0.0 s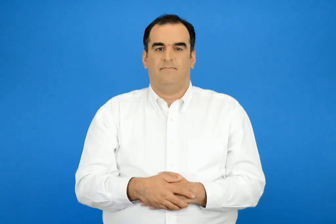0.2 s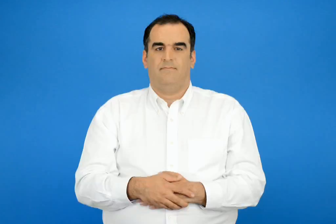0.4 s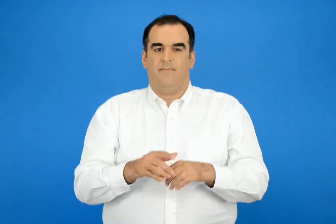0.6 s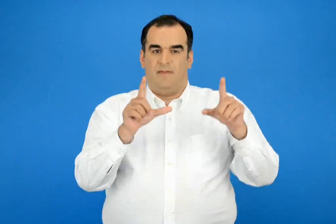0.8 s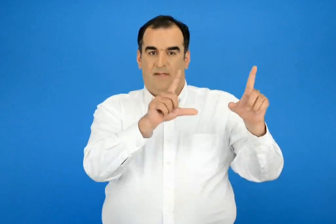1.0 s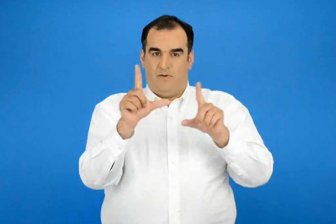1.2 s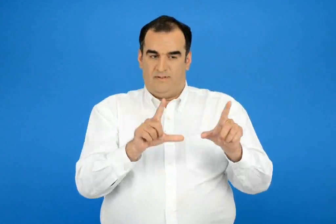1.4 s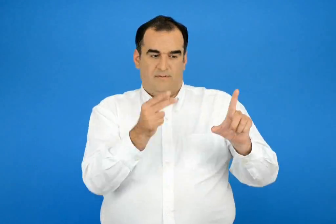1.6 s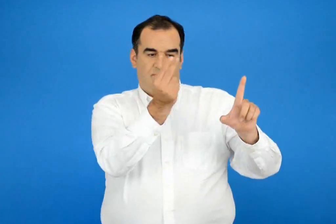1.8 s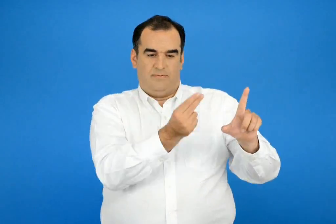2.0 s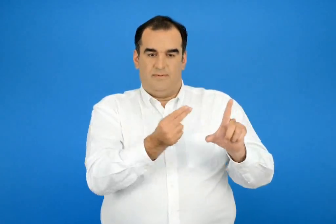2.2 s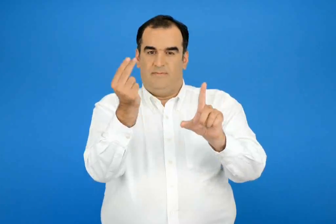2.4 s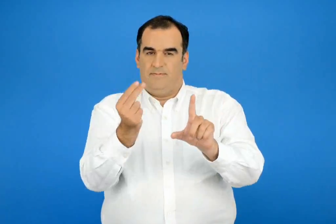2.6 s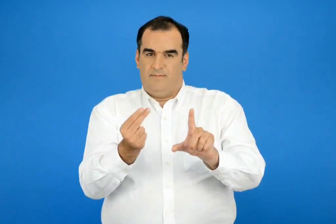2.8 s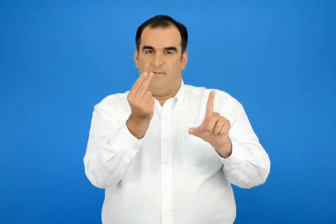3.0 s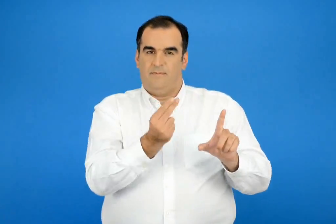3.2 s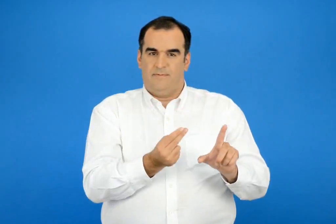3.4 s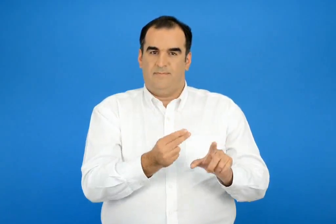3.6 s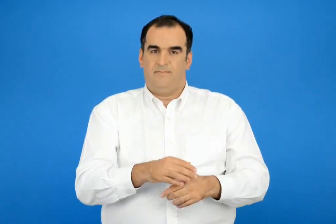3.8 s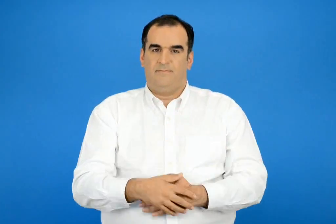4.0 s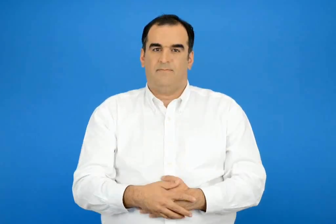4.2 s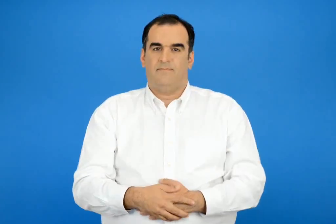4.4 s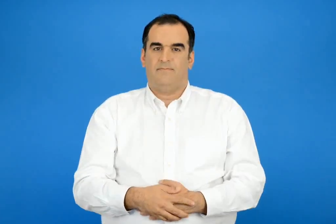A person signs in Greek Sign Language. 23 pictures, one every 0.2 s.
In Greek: φτιάχνει τις εικόνες
